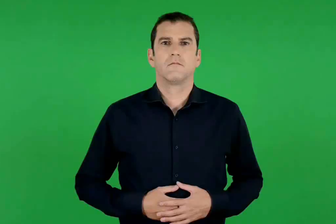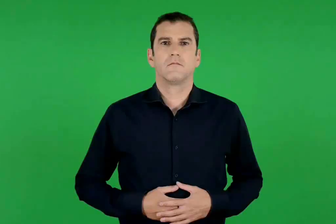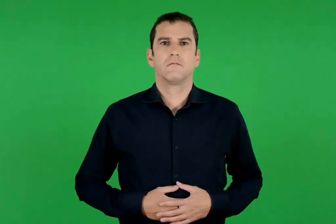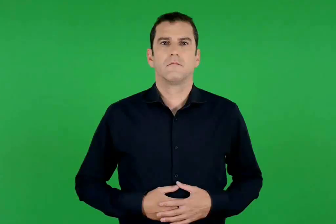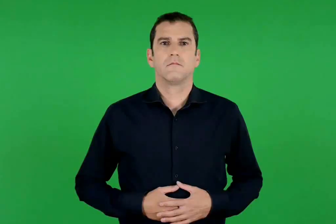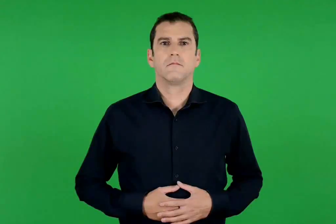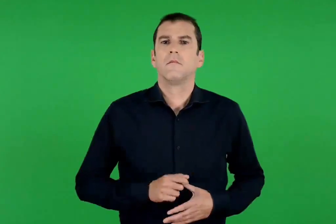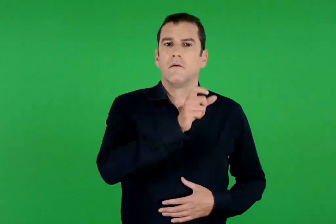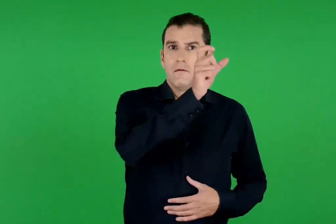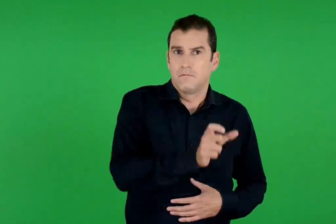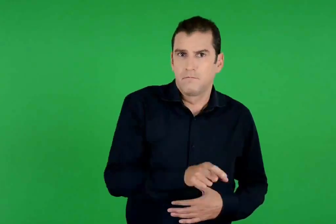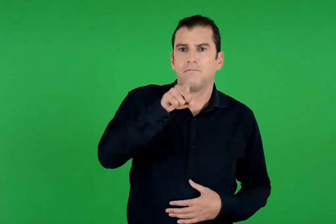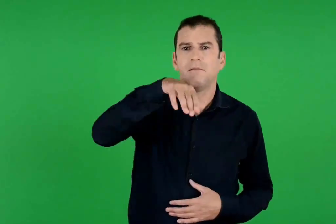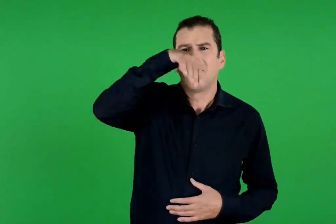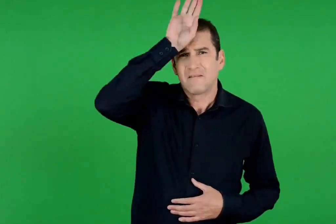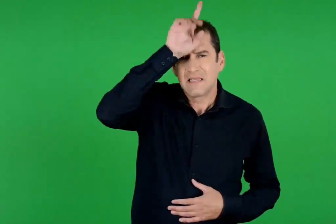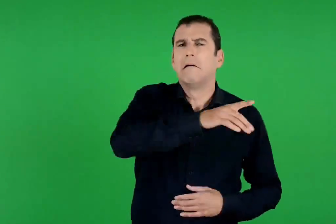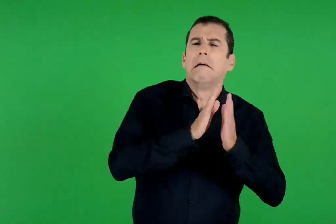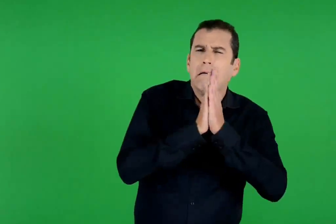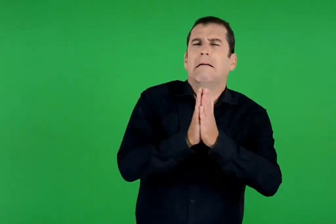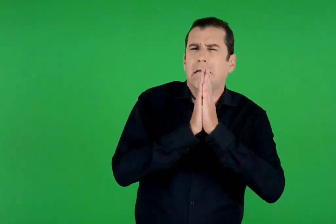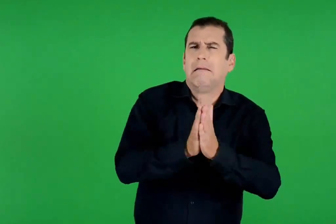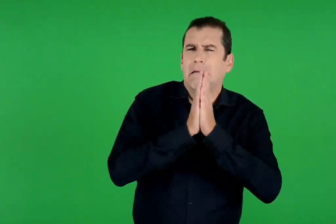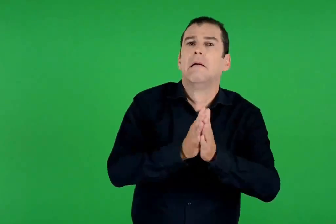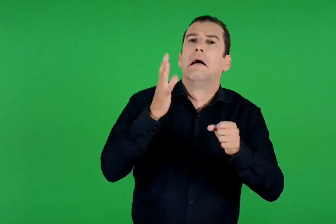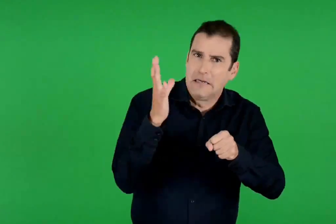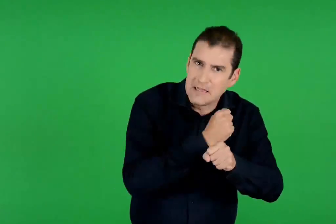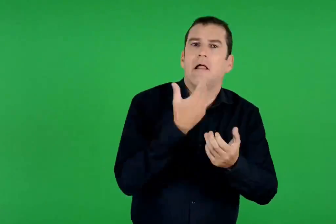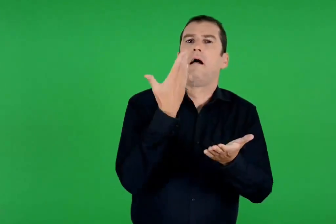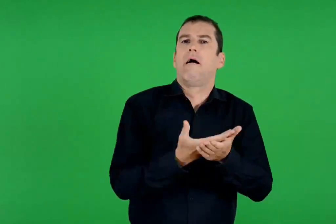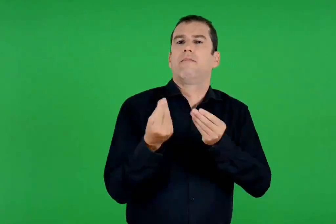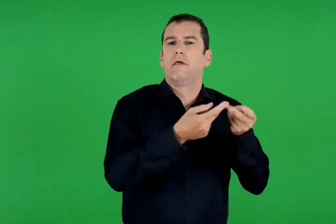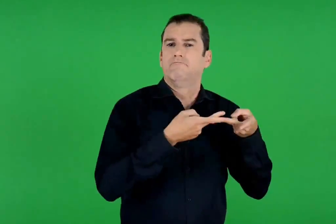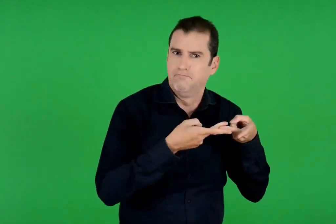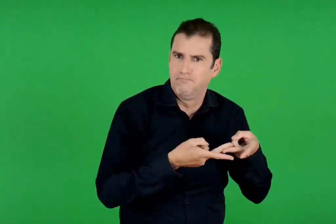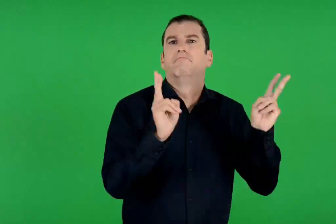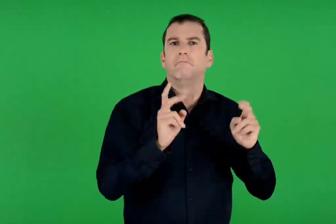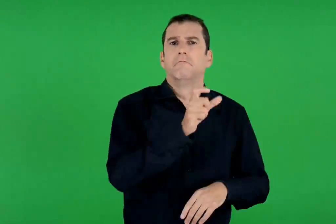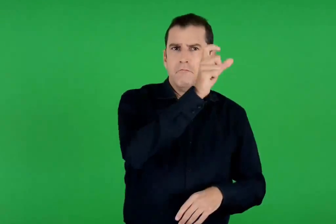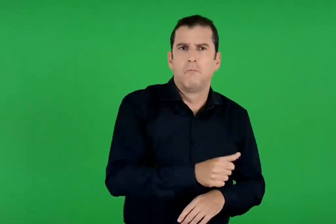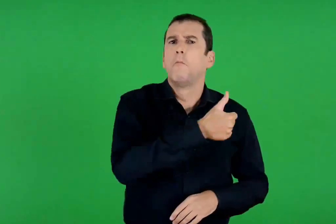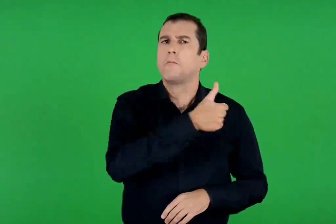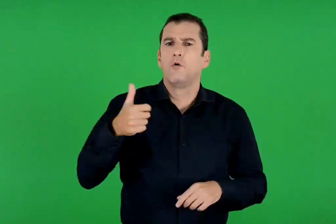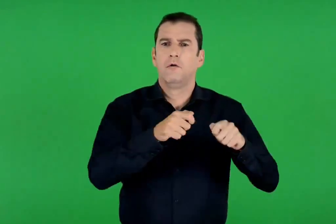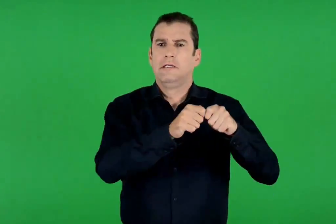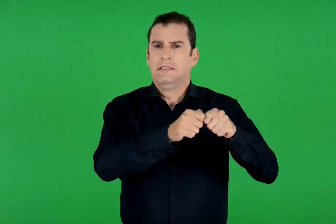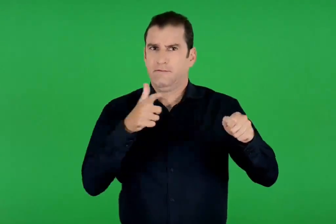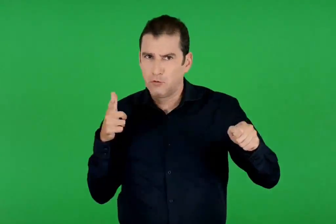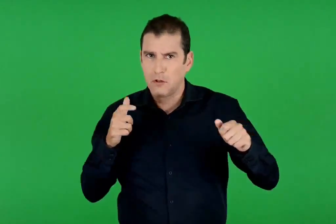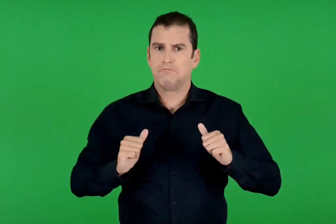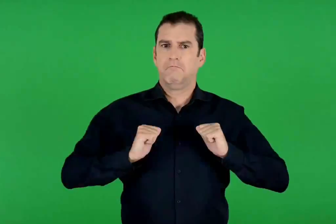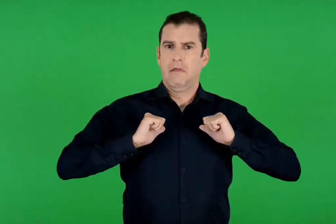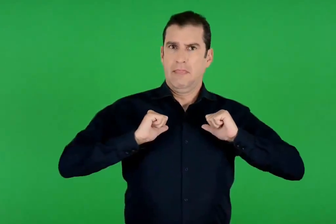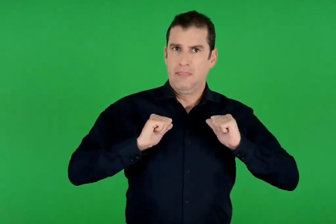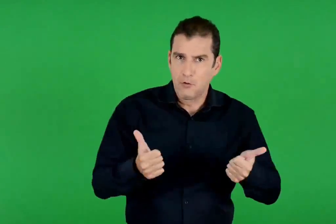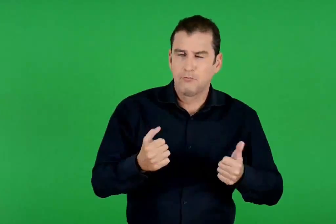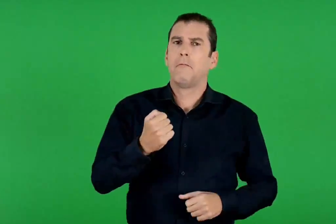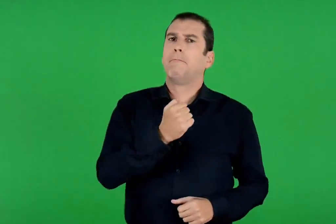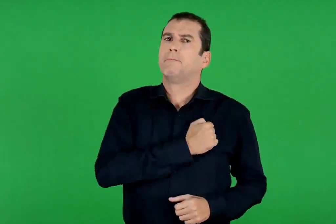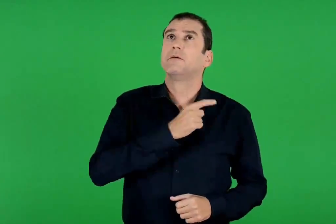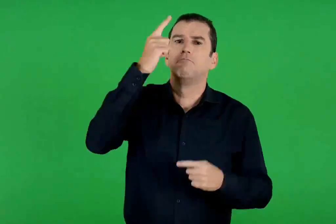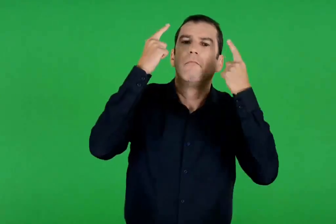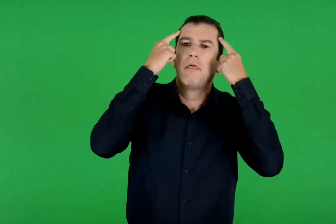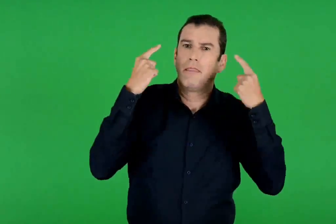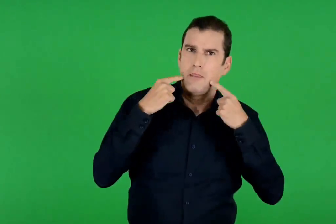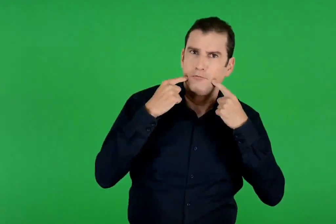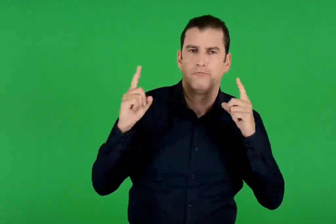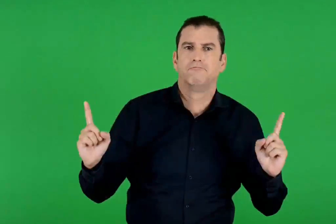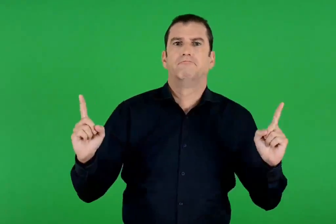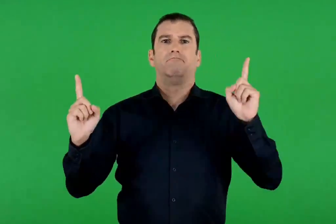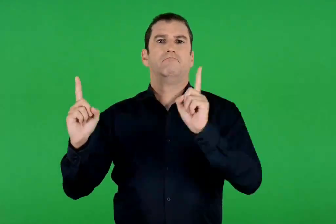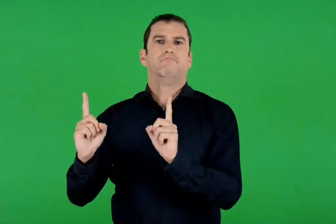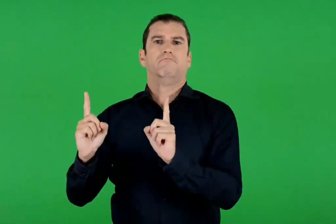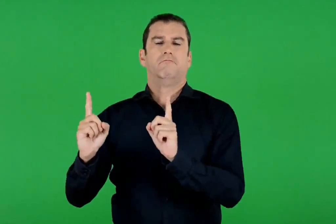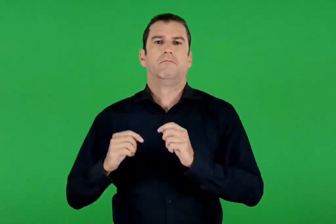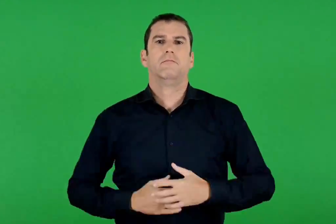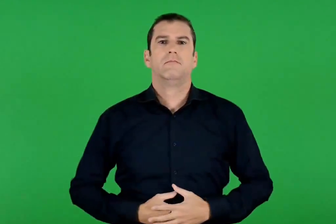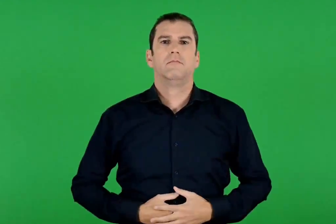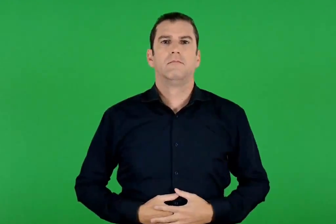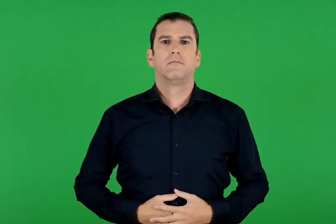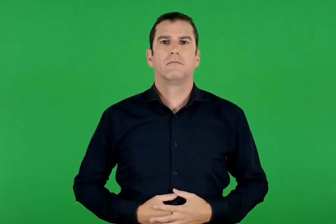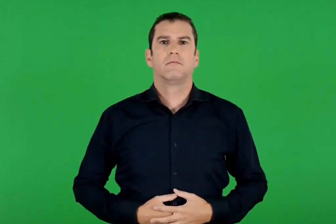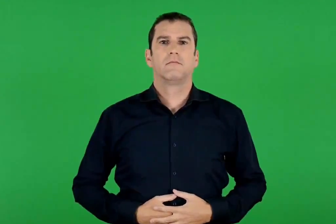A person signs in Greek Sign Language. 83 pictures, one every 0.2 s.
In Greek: με τα πολλά παρακάλια κατάφερε να πάρει την άδεια από τον βασιλιά και μόνο με τη σφεντόνα του , το θάρρος του και την πίστη του στον θεό βγήκε μπροστά
